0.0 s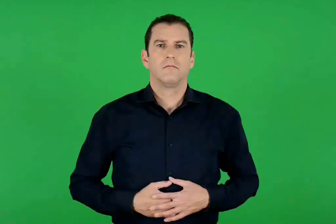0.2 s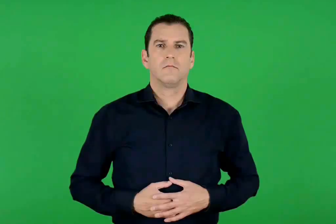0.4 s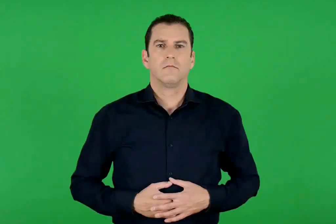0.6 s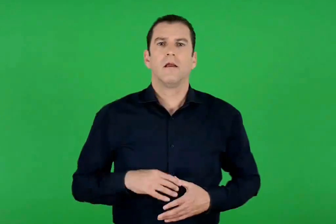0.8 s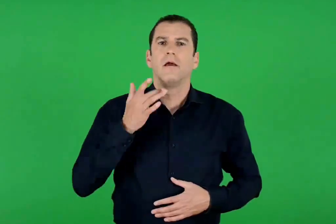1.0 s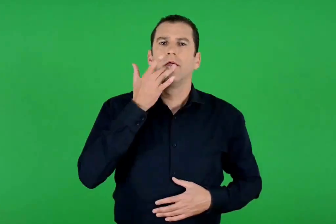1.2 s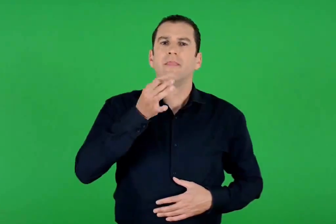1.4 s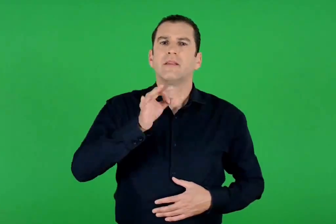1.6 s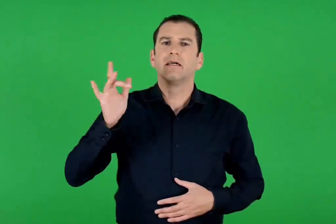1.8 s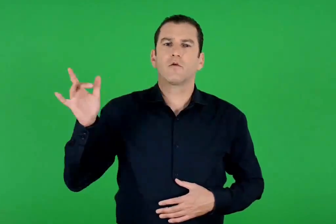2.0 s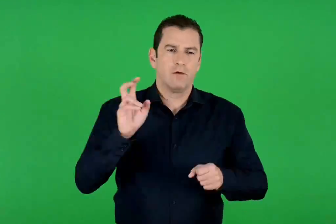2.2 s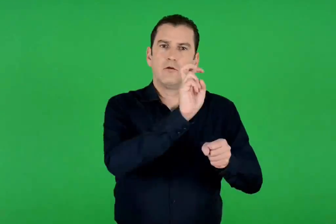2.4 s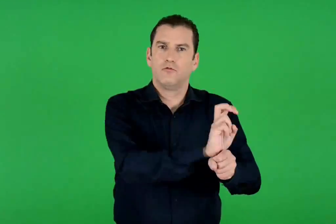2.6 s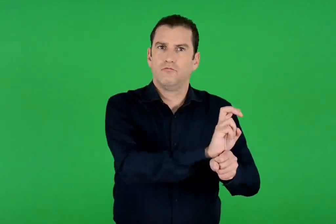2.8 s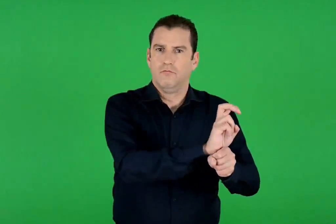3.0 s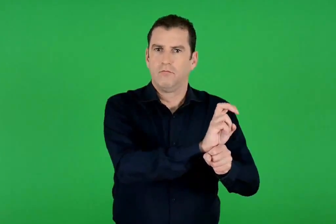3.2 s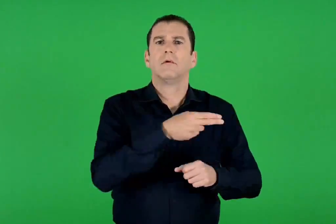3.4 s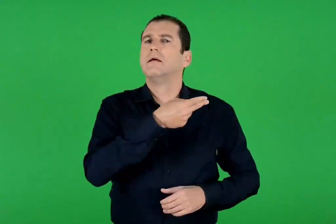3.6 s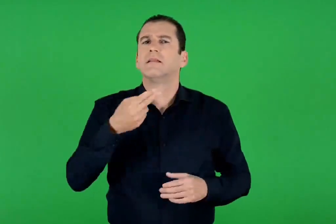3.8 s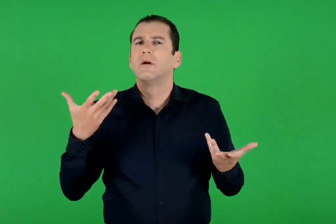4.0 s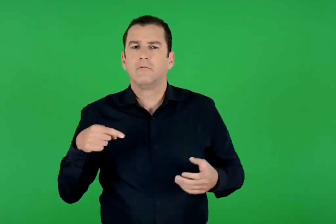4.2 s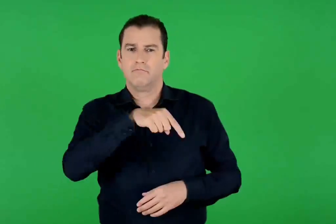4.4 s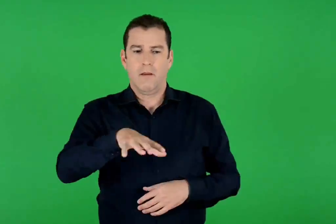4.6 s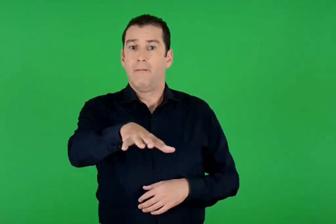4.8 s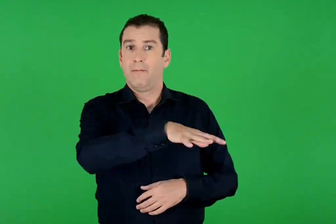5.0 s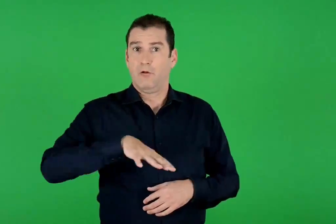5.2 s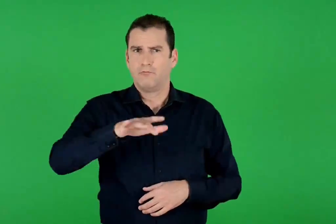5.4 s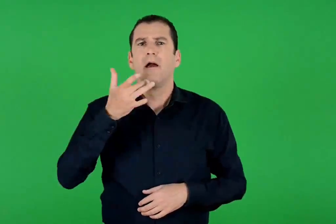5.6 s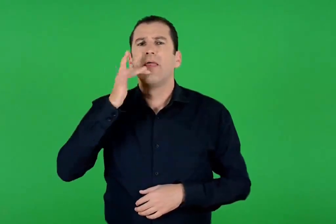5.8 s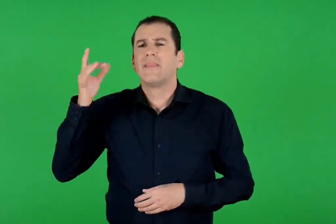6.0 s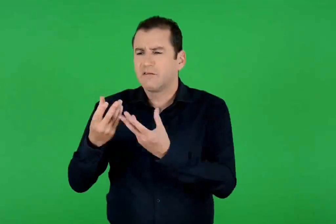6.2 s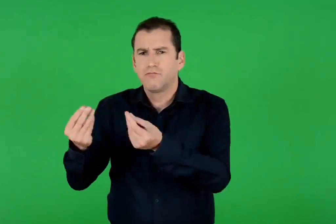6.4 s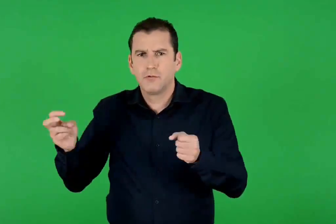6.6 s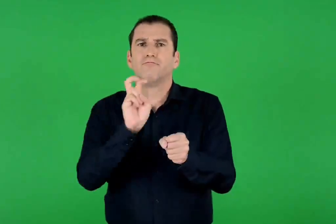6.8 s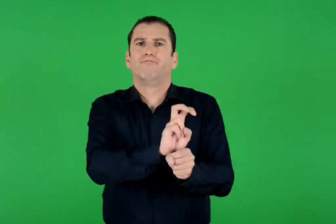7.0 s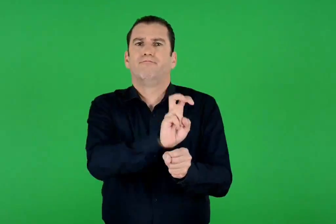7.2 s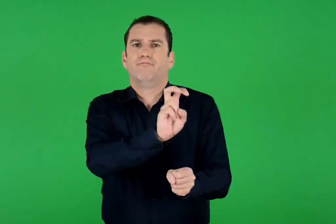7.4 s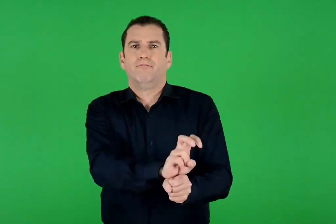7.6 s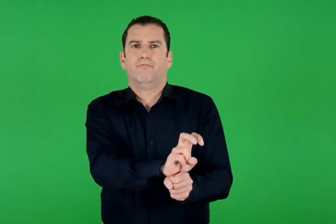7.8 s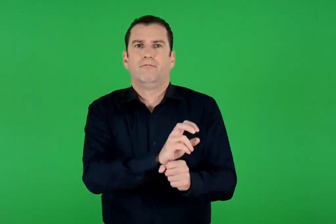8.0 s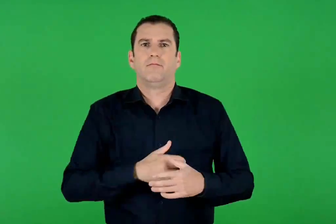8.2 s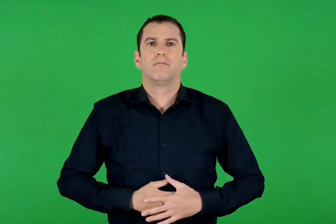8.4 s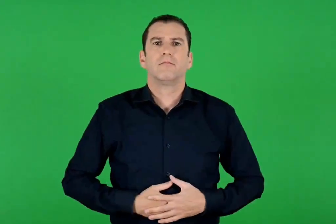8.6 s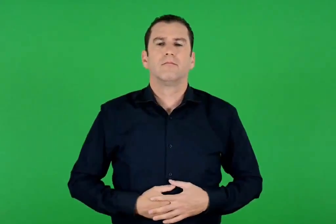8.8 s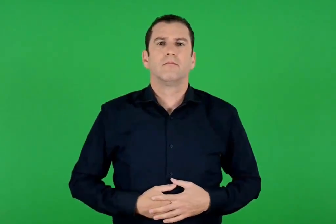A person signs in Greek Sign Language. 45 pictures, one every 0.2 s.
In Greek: θησαυροφυλάκιο το μέρος που φυλάνε τους θησαυρούς
